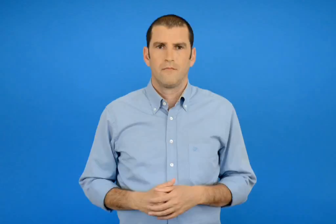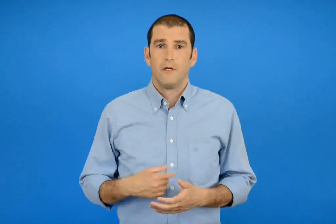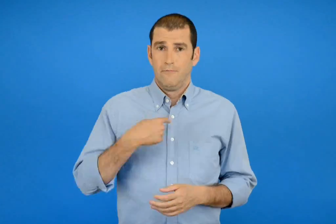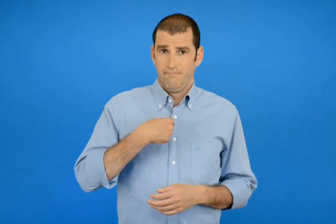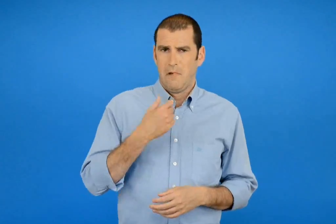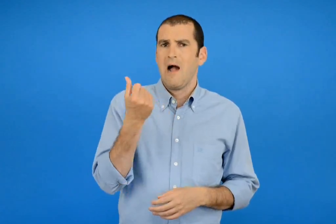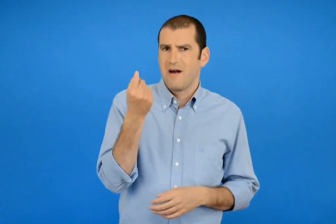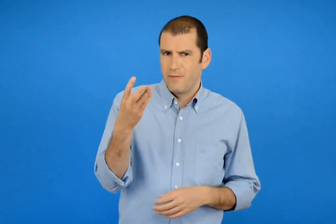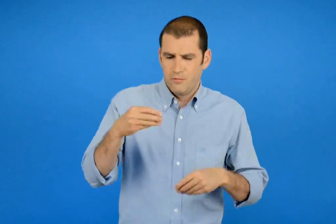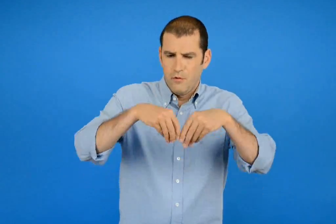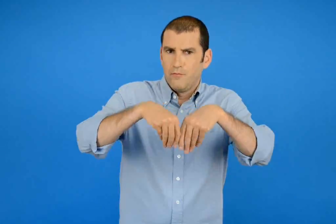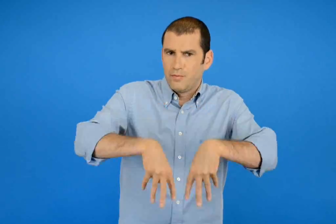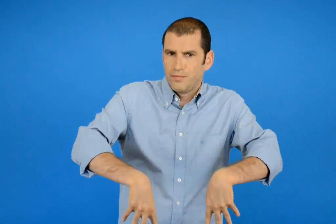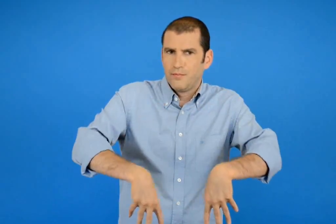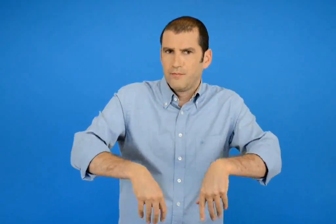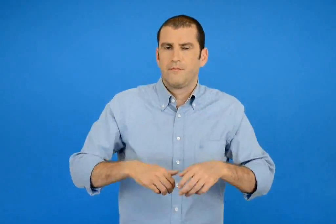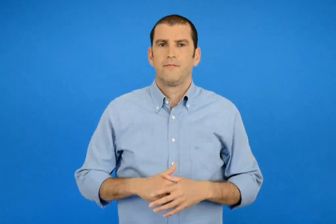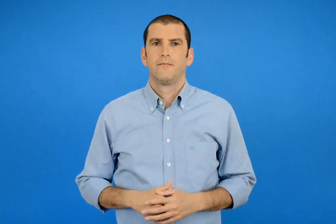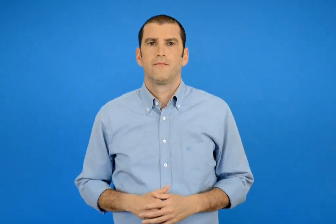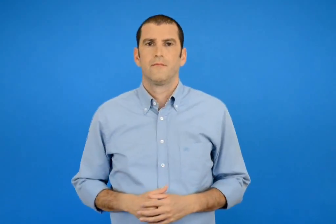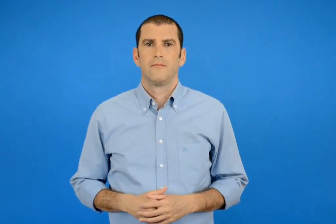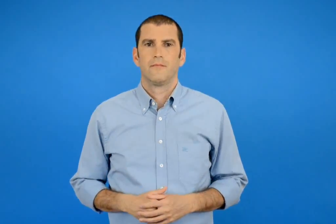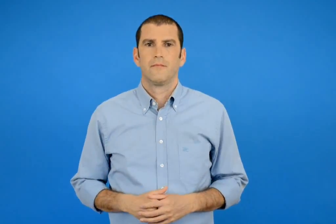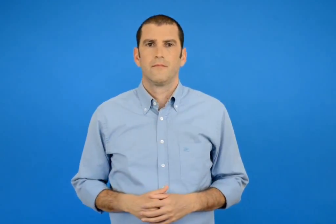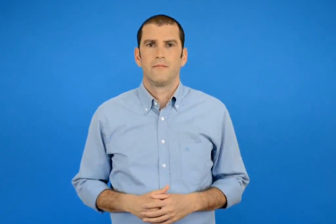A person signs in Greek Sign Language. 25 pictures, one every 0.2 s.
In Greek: πόσους αριθμούς θα συναντήσω ανεβαίνοντας ανα 1
